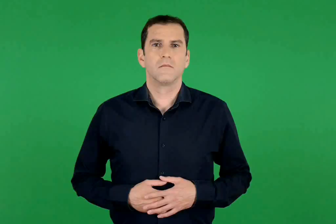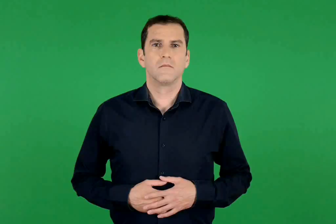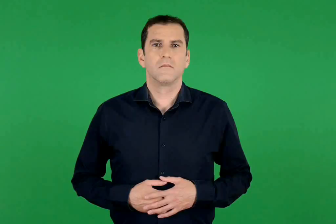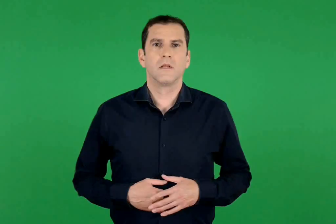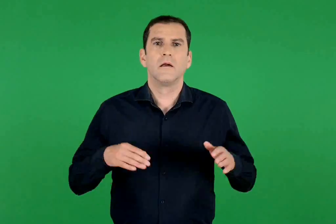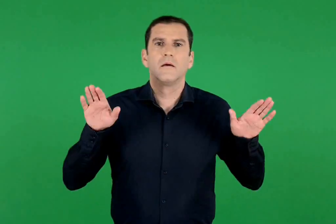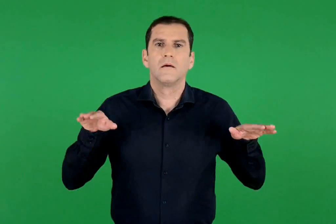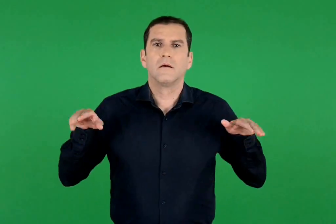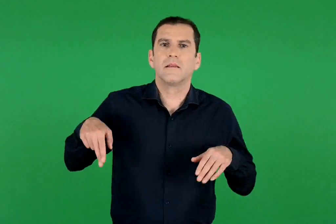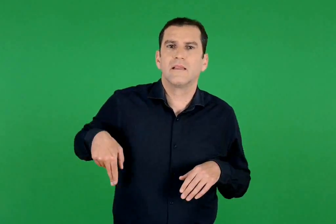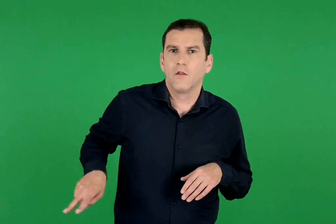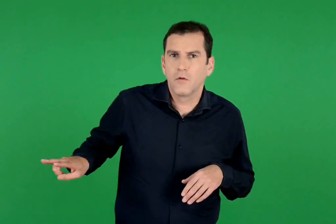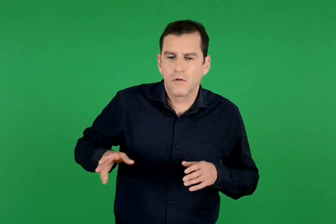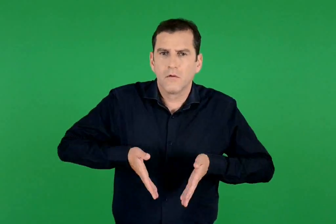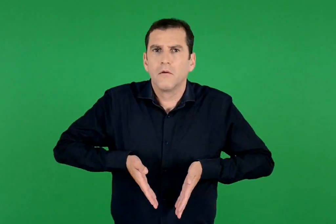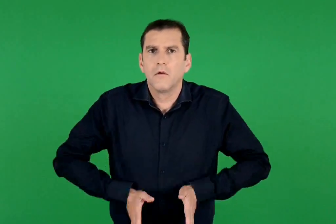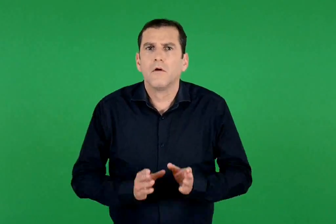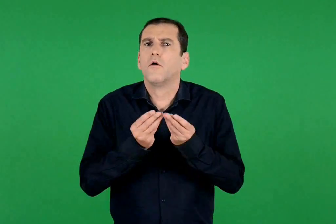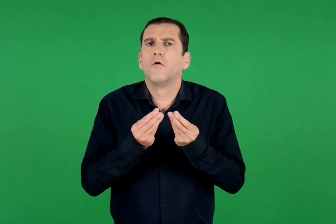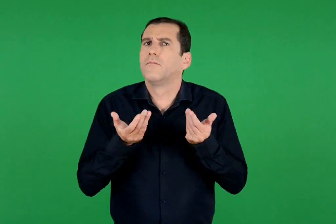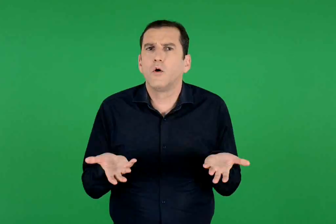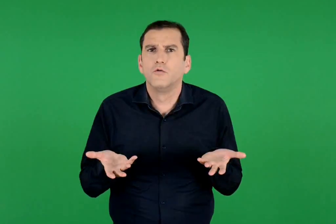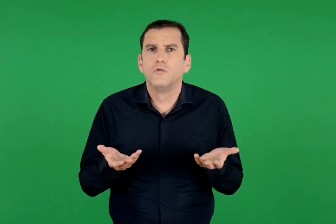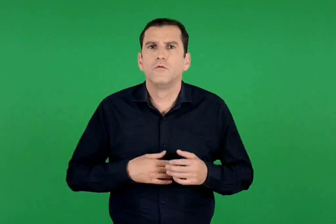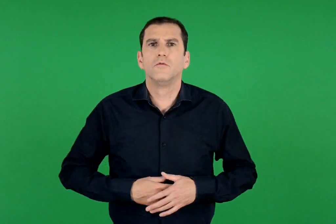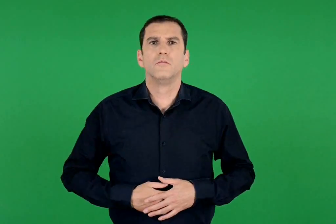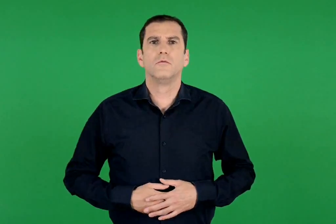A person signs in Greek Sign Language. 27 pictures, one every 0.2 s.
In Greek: πώς γεννήθηκαν τα χελιδόνια ;
